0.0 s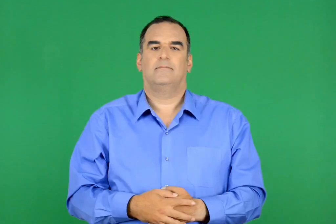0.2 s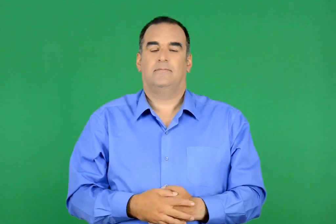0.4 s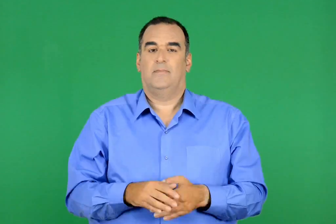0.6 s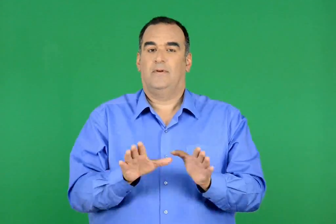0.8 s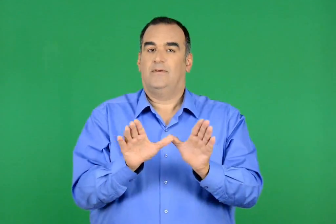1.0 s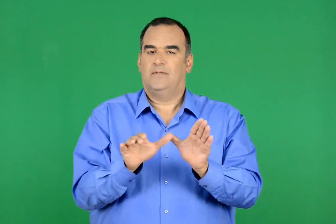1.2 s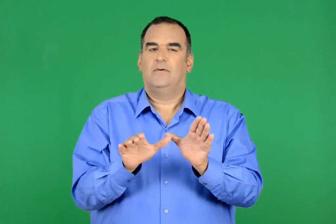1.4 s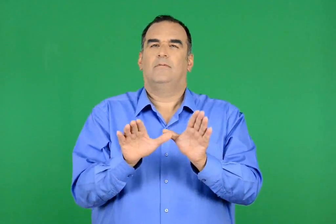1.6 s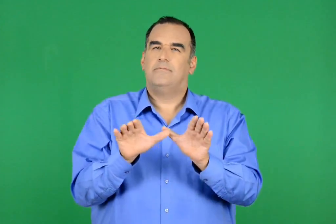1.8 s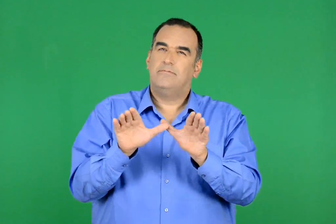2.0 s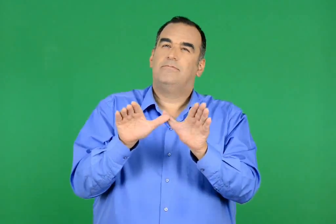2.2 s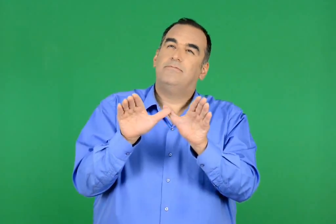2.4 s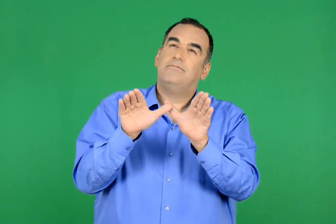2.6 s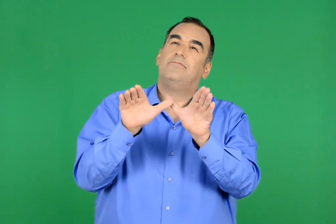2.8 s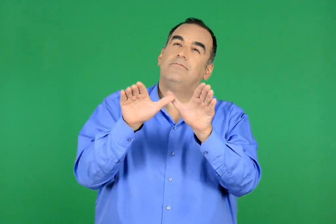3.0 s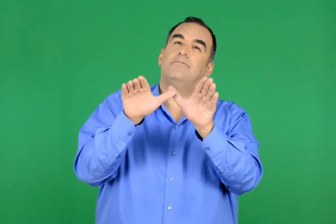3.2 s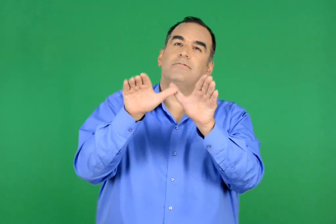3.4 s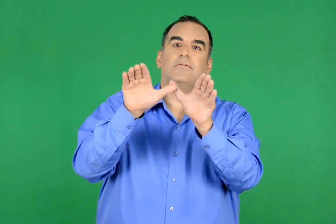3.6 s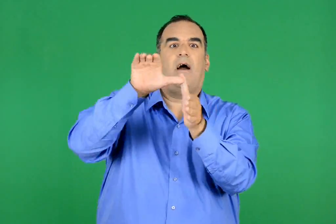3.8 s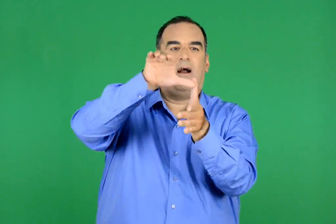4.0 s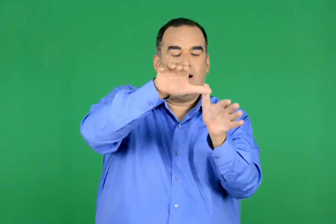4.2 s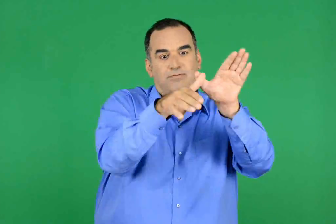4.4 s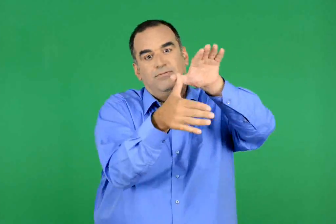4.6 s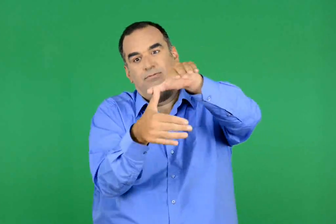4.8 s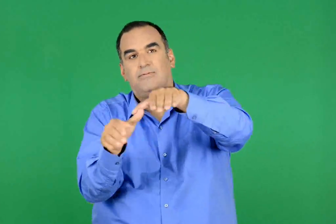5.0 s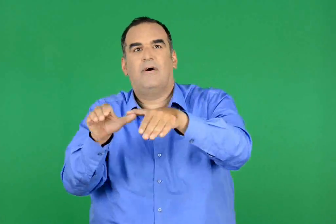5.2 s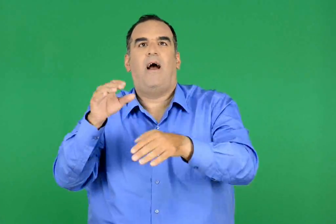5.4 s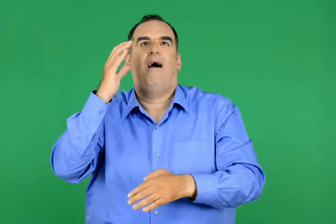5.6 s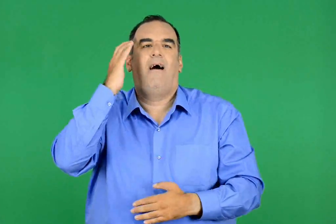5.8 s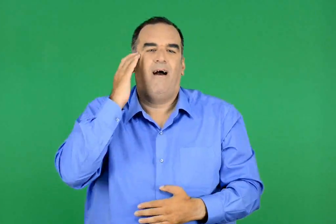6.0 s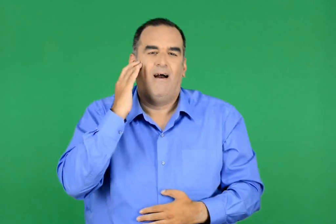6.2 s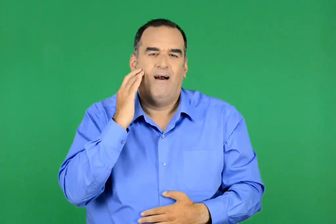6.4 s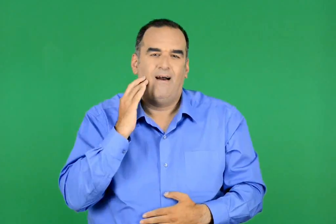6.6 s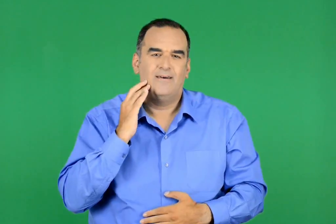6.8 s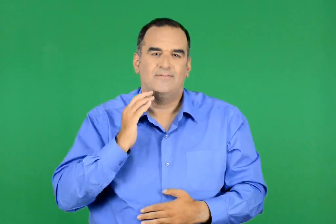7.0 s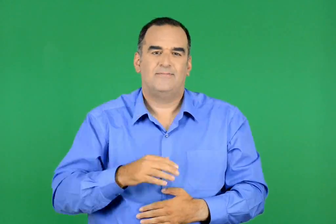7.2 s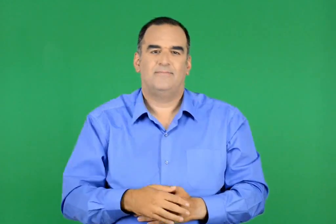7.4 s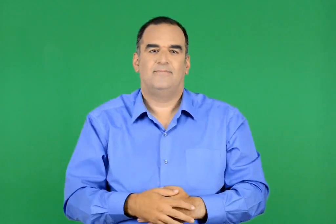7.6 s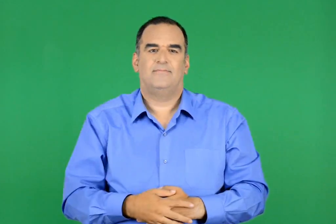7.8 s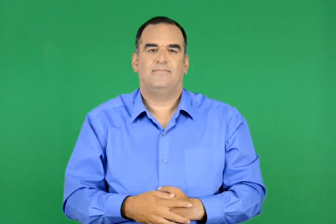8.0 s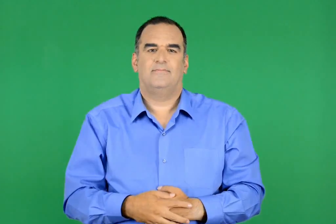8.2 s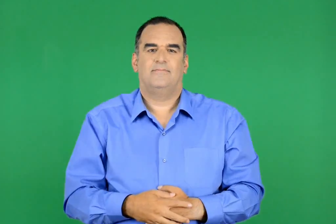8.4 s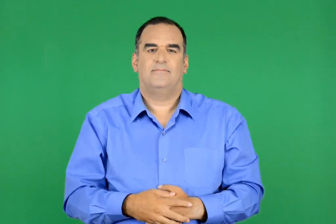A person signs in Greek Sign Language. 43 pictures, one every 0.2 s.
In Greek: ο άντζελµαν συνέχιζε να ανεβαίνει , κάνοντας εκπληκτικά ακροβατικά
